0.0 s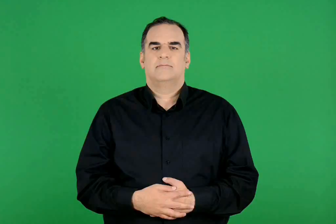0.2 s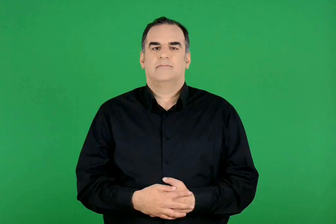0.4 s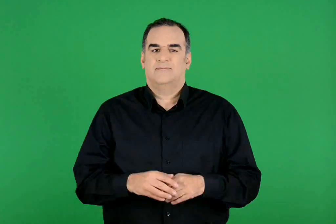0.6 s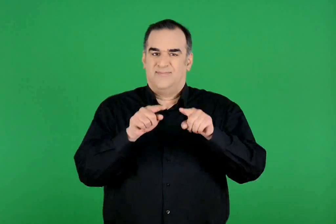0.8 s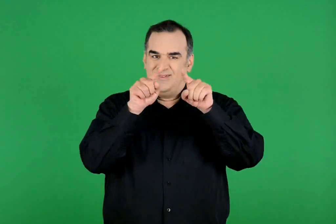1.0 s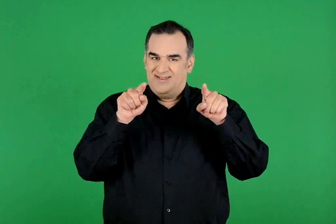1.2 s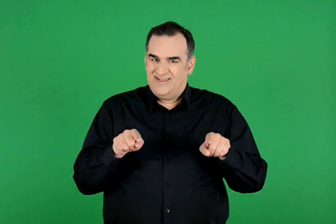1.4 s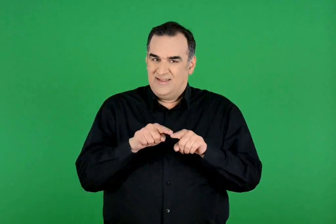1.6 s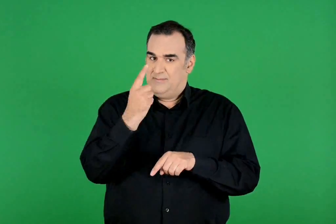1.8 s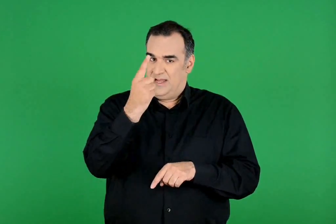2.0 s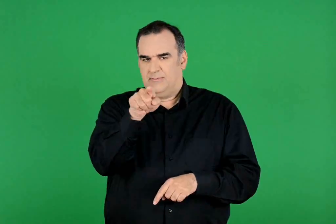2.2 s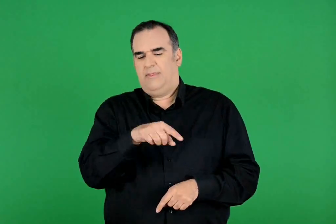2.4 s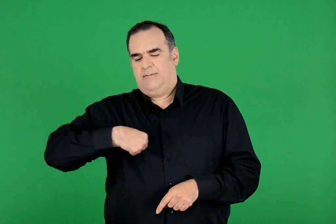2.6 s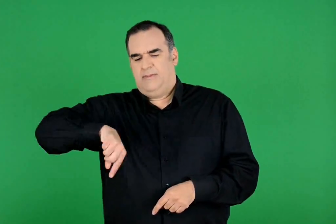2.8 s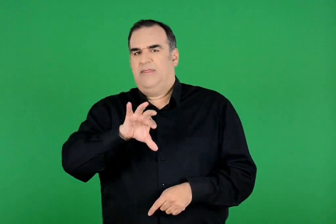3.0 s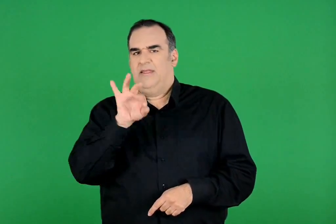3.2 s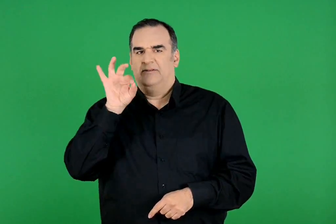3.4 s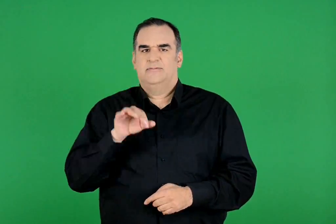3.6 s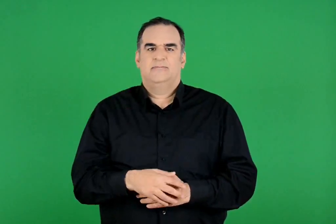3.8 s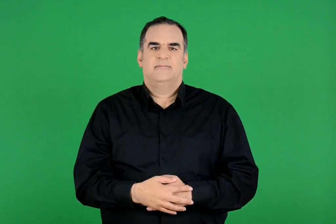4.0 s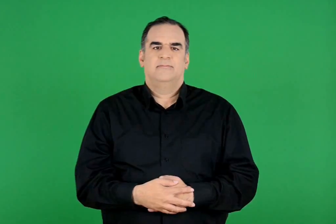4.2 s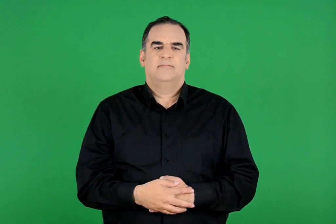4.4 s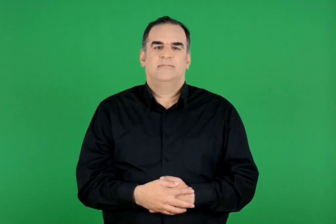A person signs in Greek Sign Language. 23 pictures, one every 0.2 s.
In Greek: επιλέγουμε μία καρτέλα.
